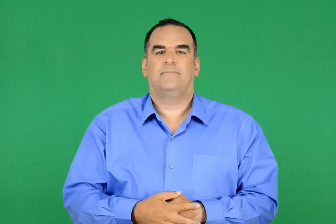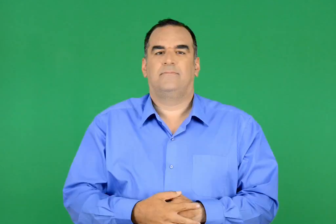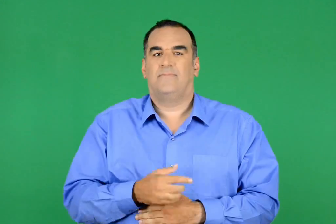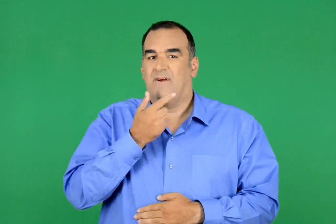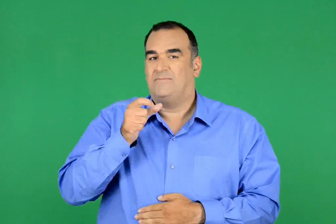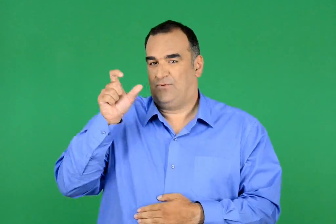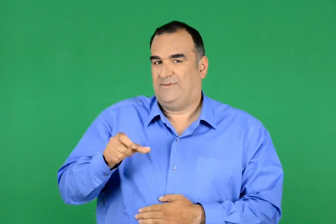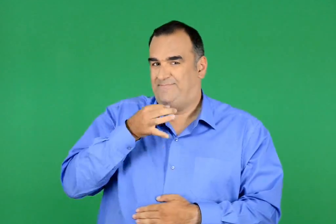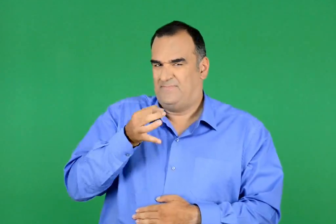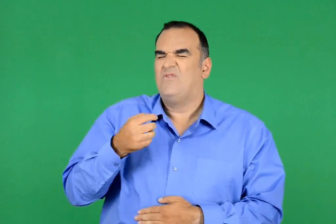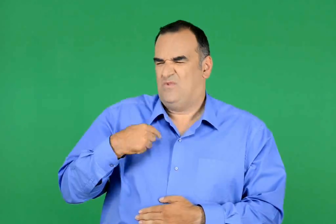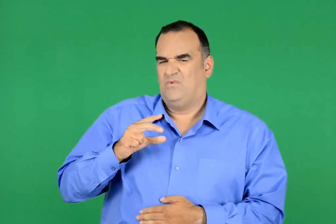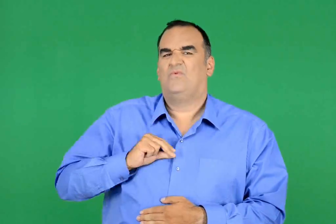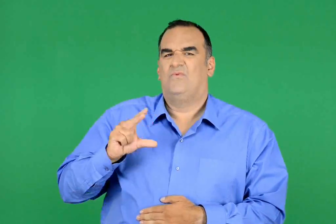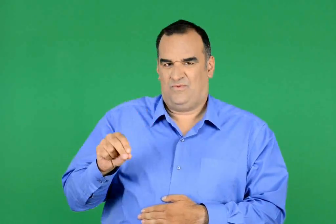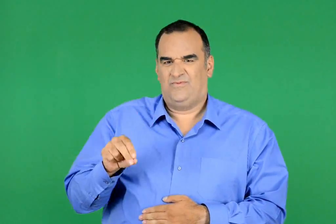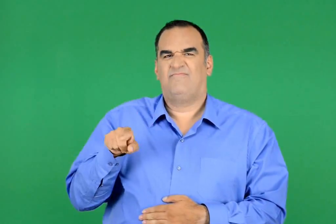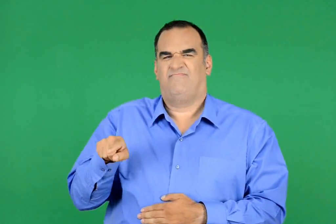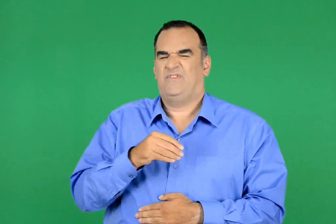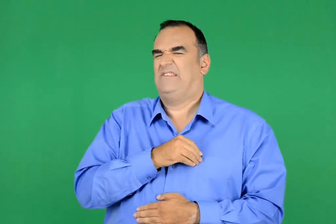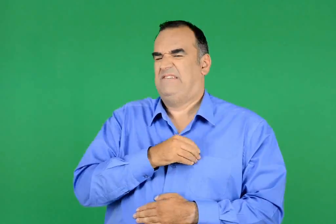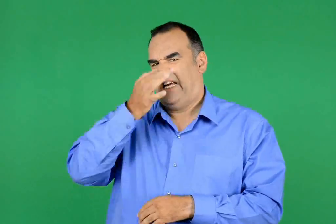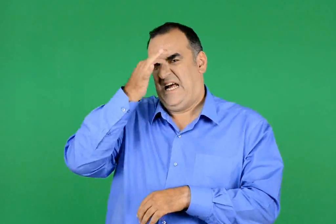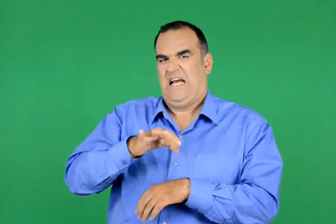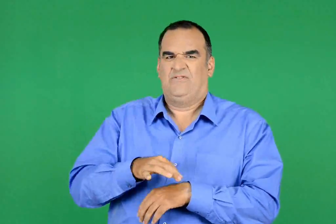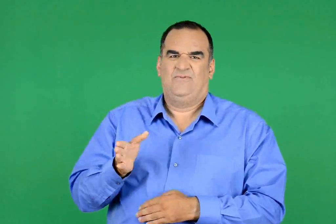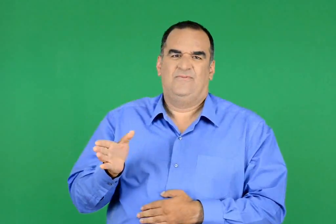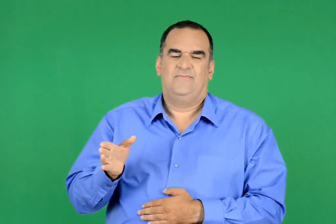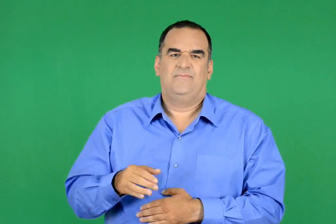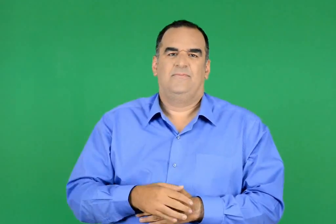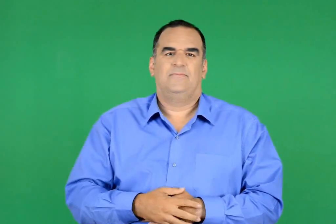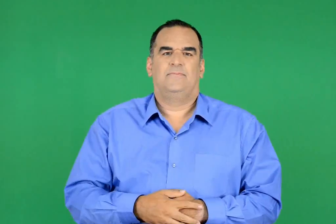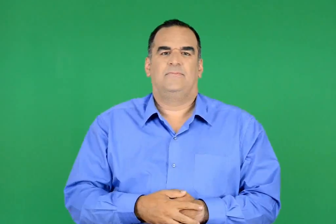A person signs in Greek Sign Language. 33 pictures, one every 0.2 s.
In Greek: κι εγώ το ίδιο , είπε η ασπρούλα. θα είναι άρρωστος ο καημένος
